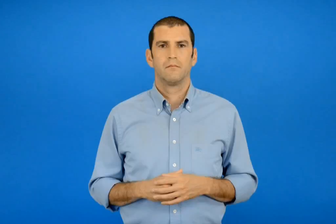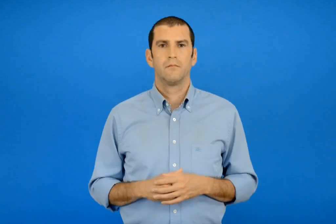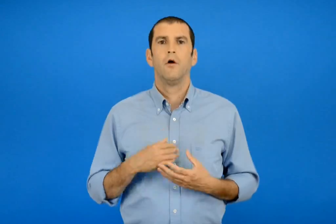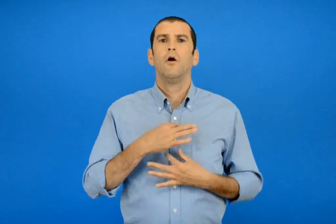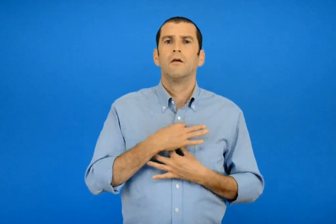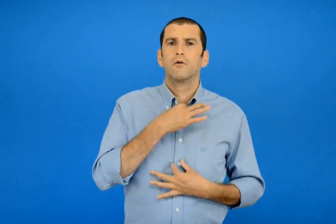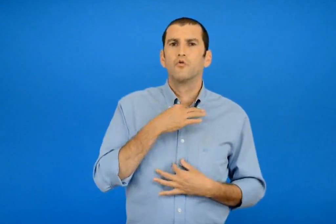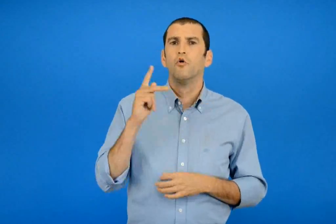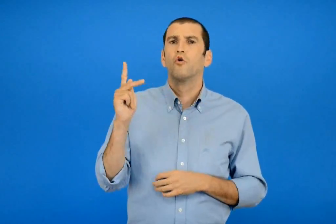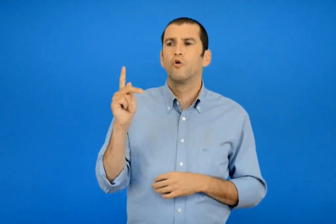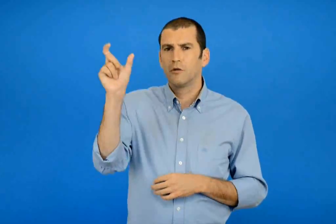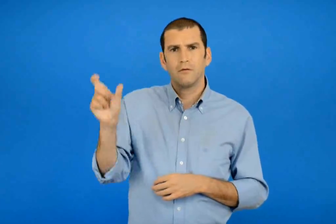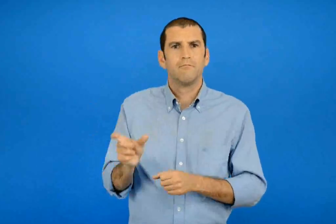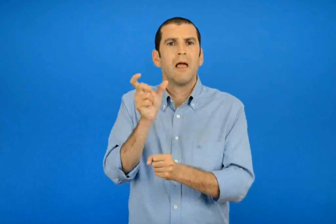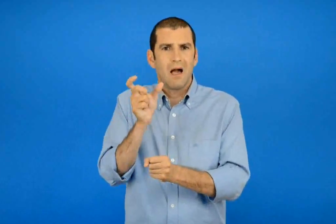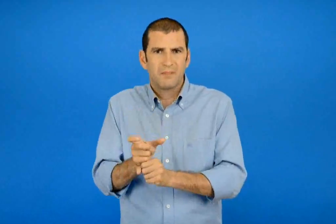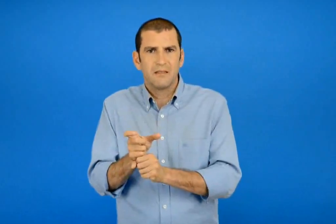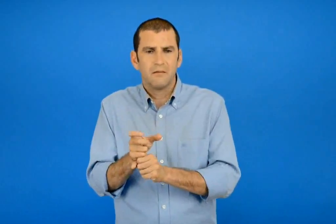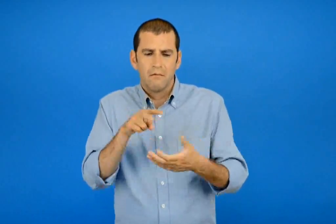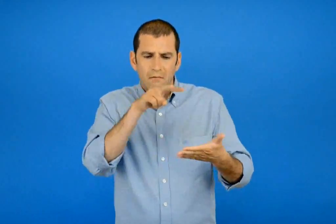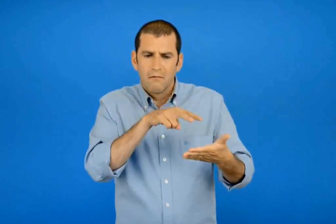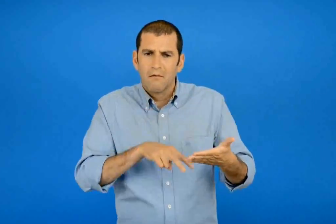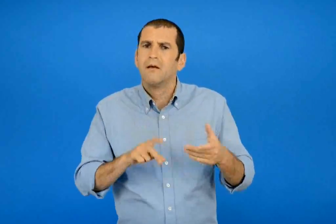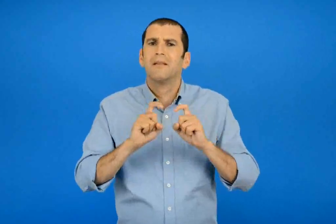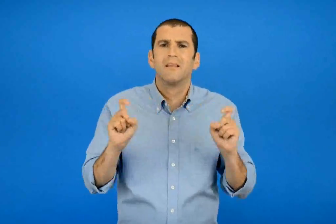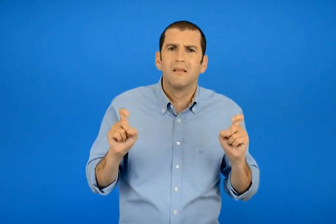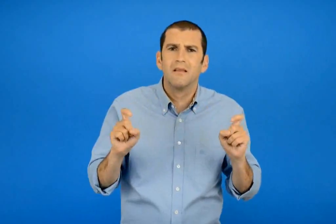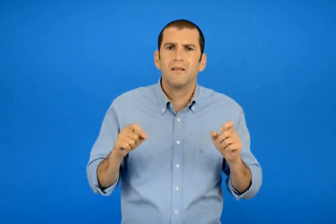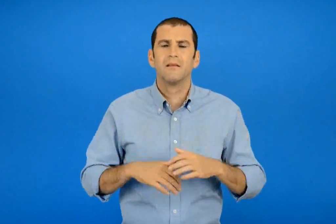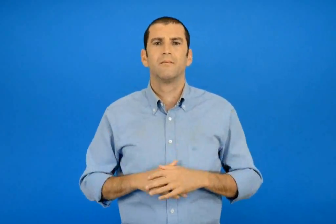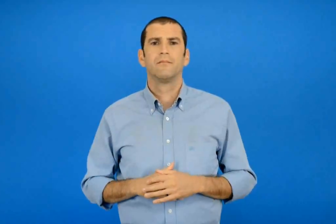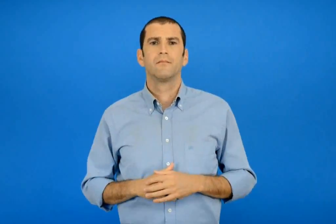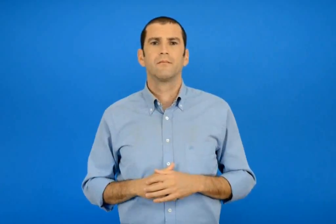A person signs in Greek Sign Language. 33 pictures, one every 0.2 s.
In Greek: τι διαβάζει ο κυρ κώστας ο επιστάτης ;
